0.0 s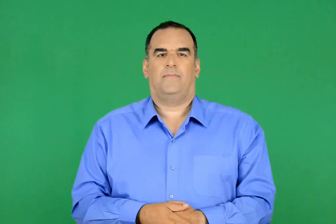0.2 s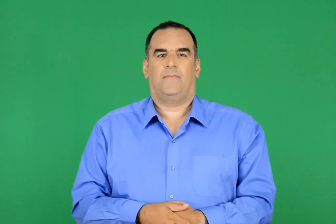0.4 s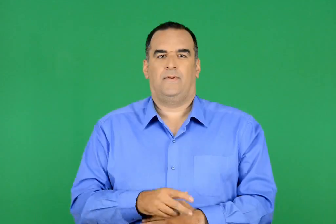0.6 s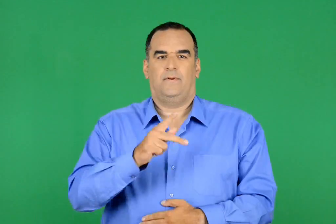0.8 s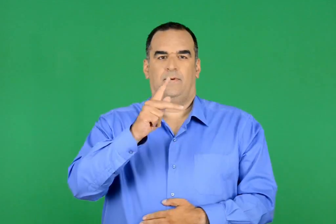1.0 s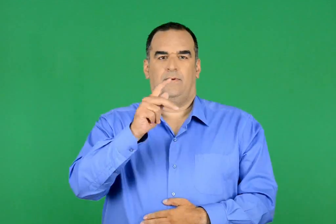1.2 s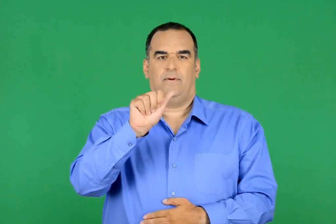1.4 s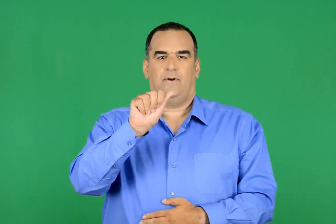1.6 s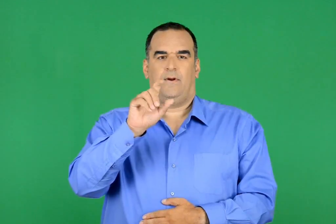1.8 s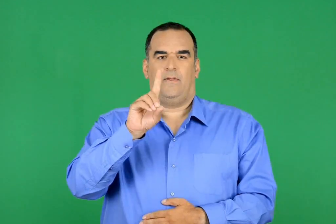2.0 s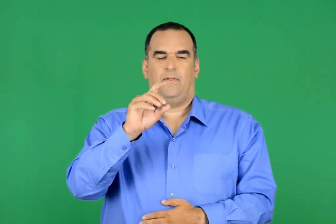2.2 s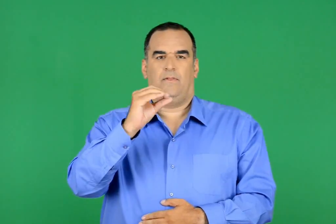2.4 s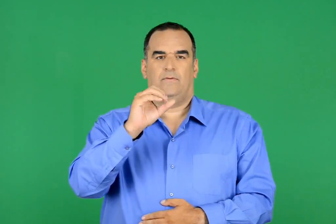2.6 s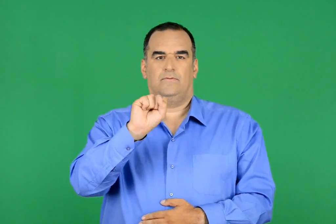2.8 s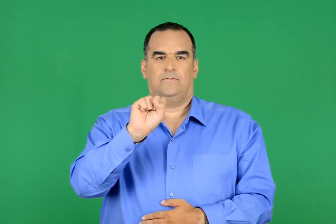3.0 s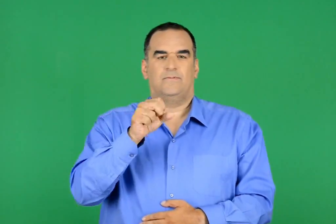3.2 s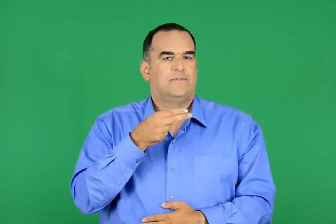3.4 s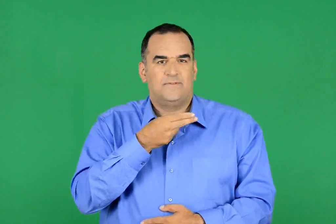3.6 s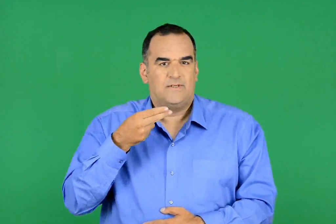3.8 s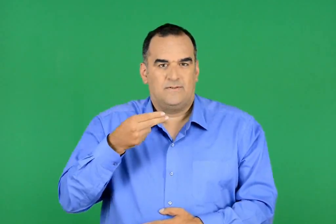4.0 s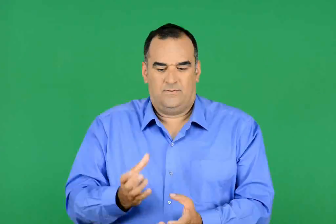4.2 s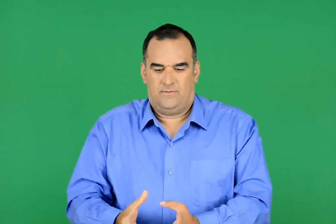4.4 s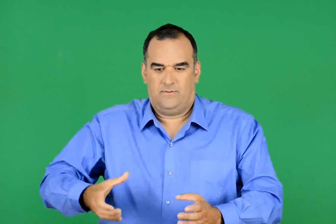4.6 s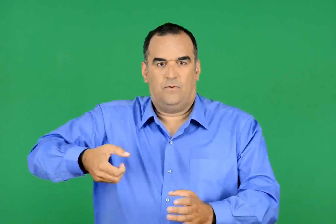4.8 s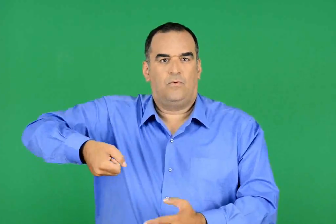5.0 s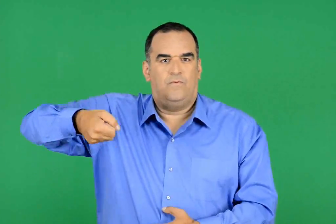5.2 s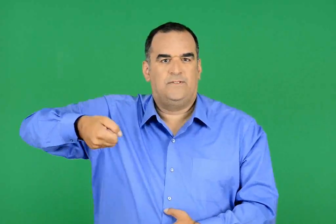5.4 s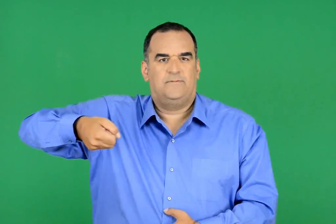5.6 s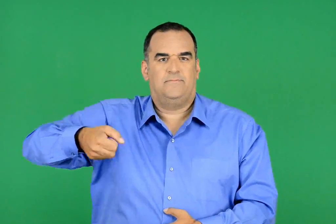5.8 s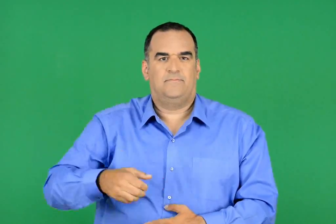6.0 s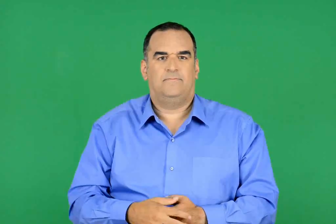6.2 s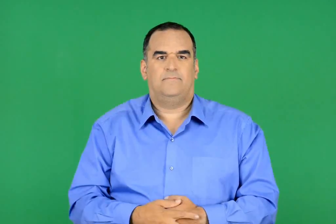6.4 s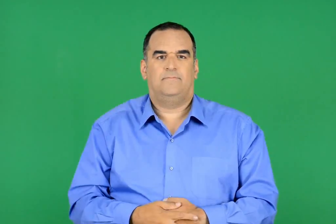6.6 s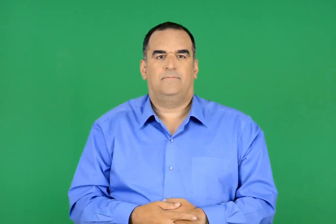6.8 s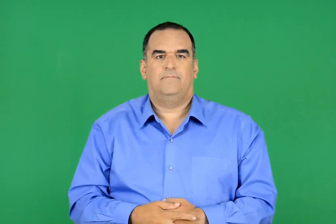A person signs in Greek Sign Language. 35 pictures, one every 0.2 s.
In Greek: κάδος κουβάς
